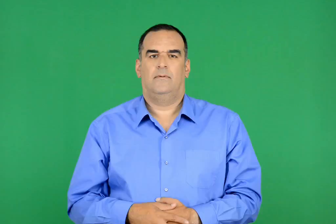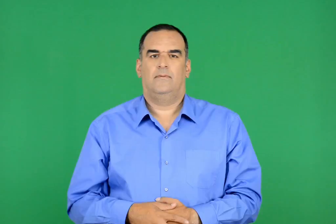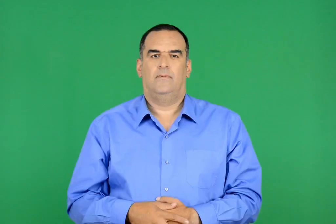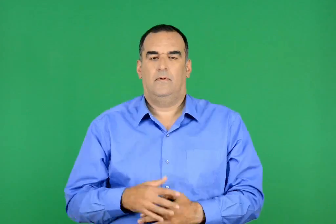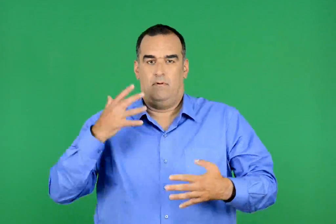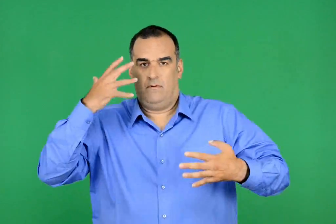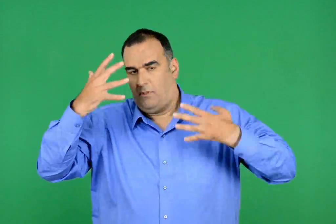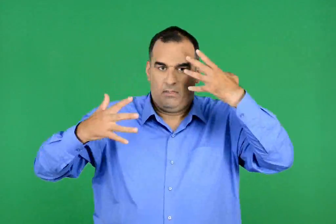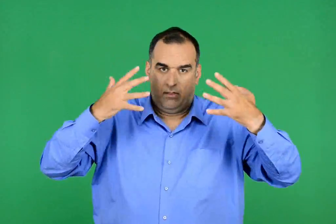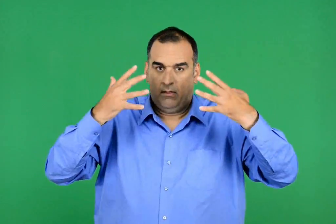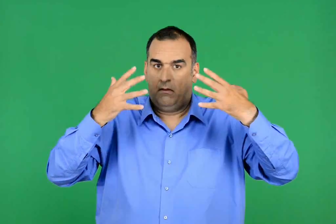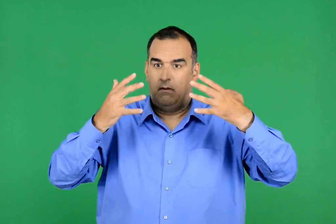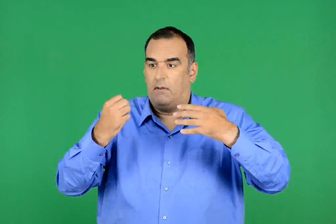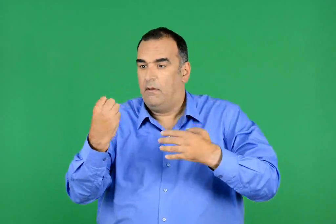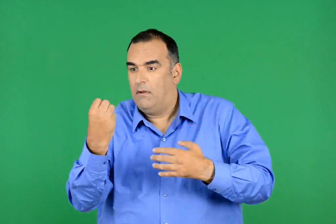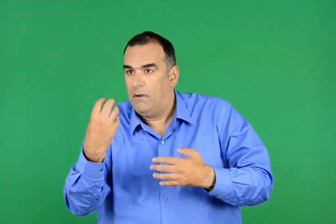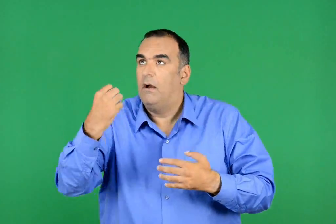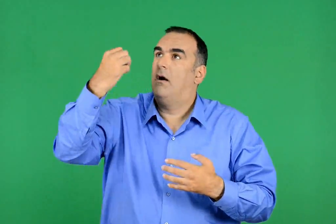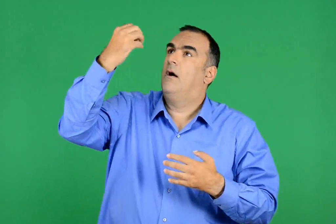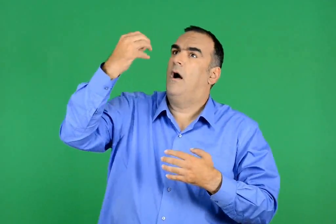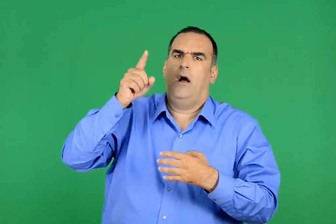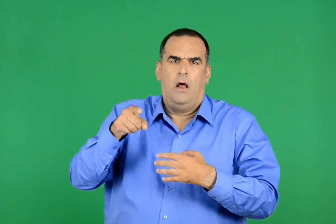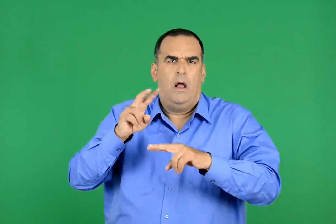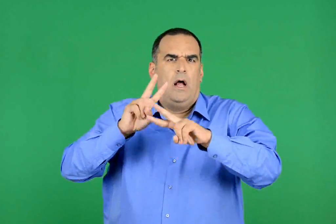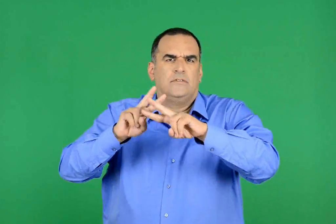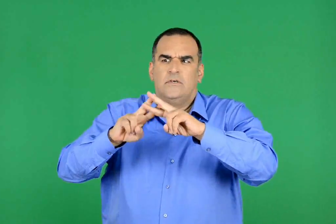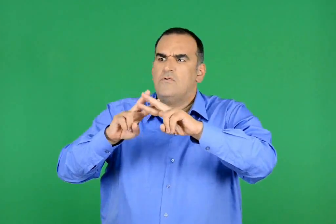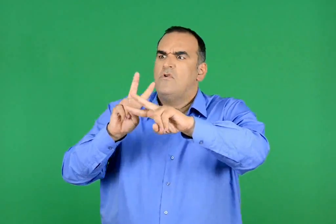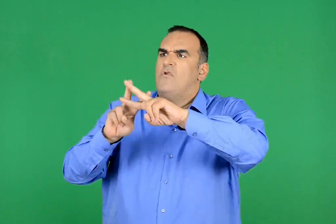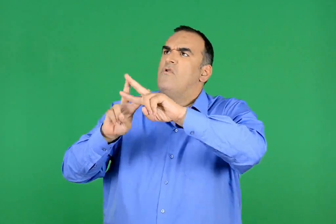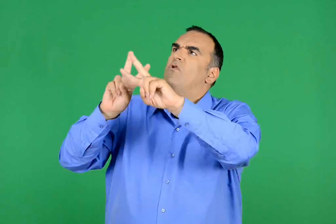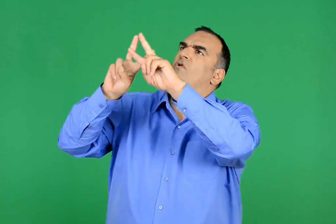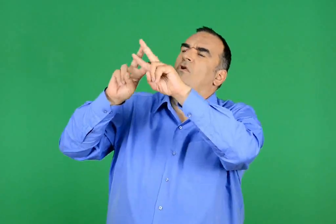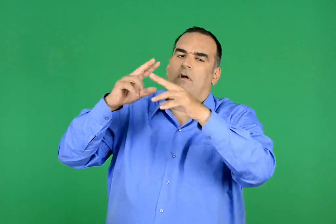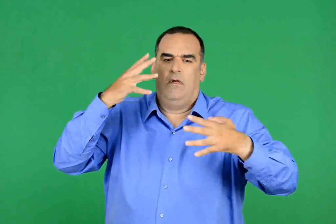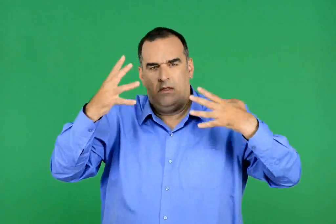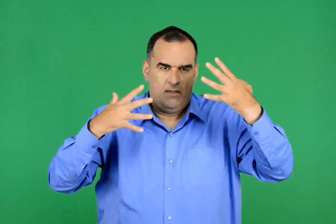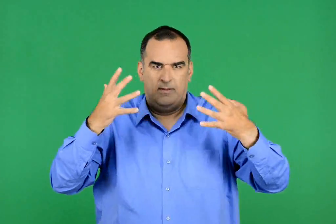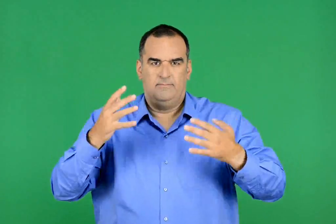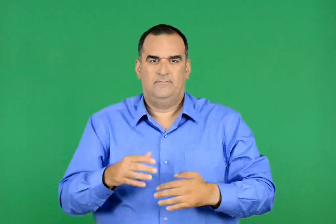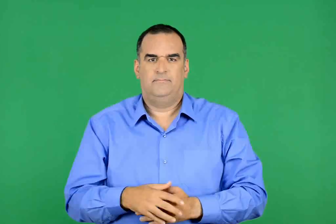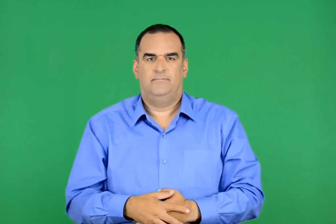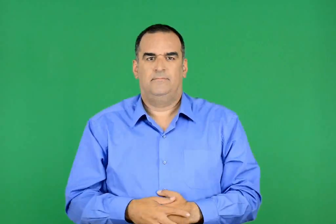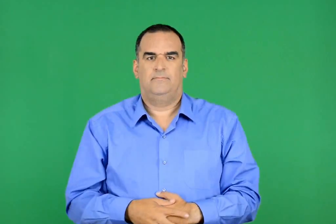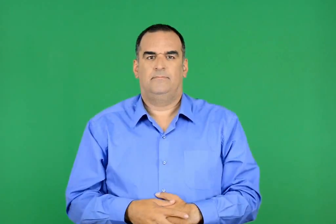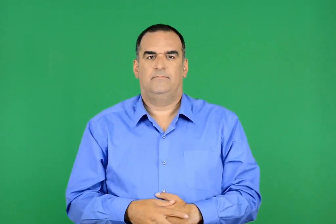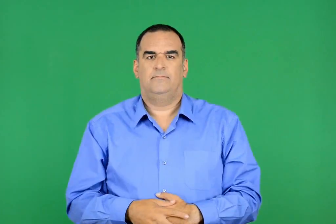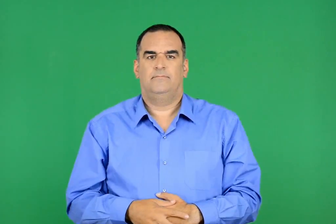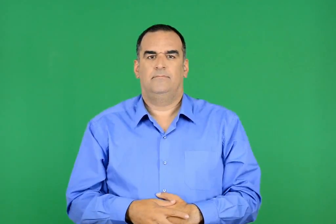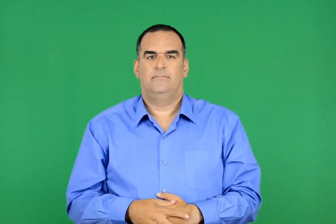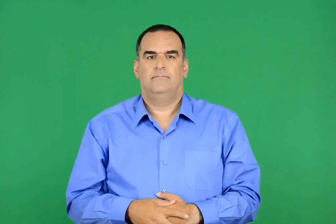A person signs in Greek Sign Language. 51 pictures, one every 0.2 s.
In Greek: μπερδεύοντας το πάνω µε το κάτω , τα πέρασε κι αυτά για αστέρια , τεράστια αστέρια
